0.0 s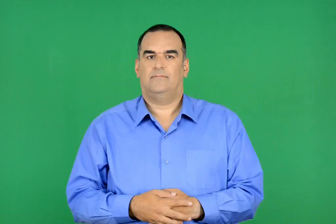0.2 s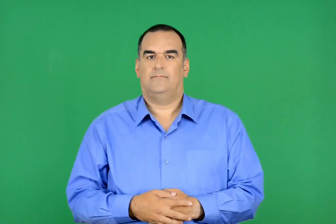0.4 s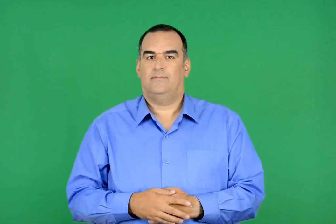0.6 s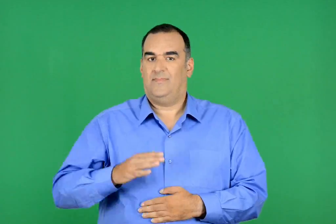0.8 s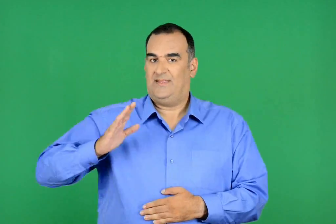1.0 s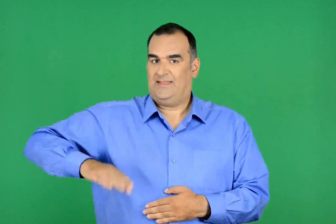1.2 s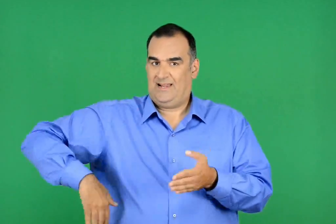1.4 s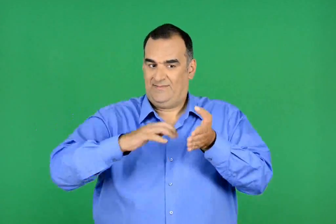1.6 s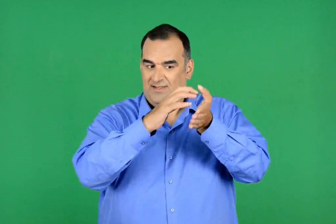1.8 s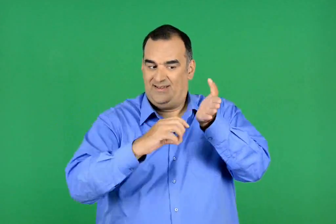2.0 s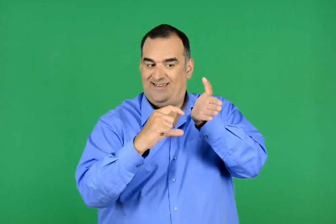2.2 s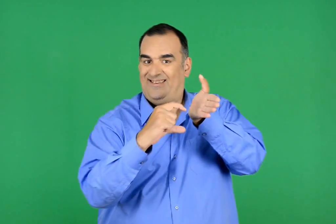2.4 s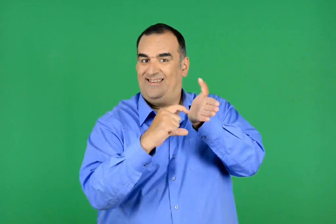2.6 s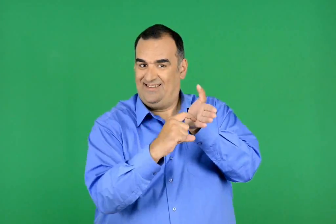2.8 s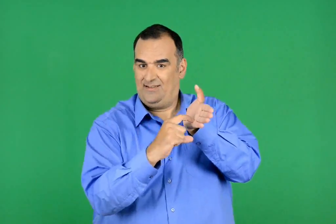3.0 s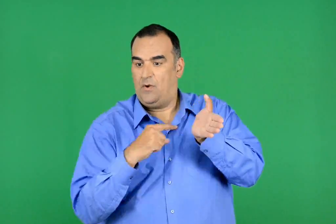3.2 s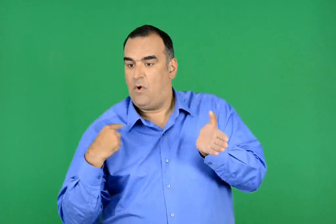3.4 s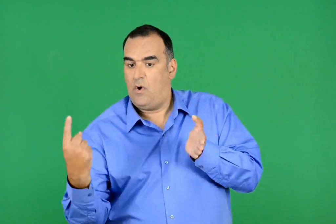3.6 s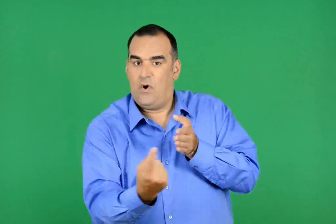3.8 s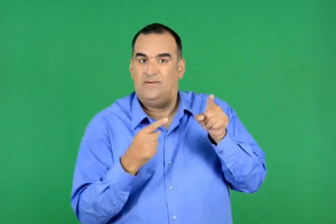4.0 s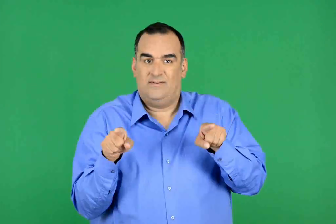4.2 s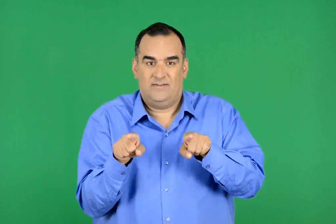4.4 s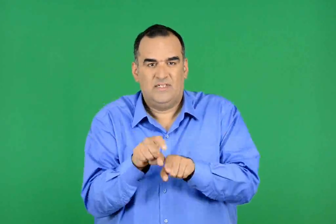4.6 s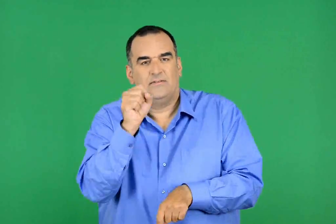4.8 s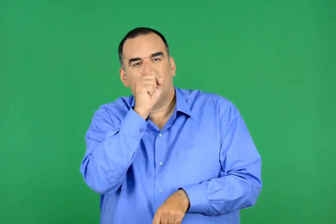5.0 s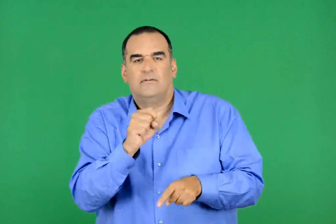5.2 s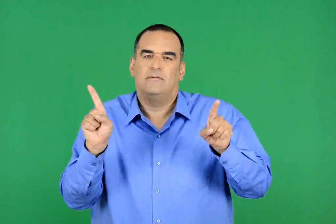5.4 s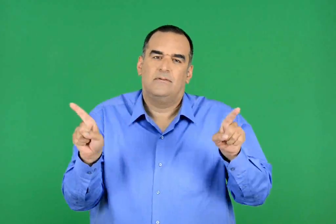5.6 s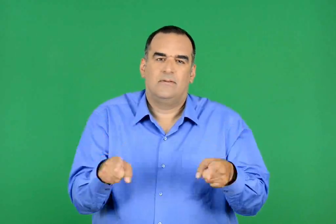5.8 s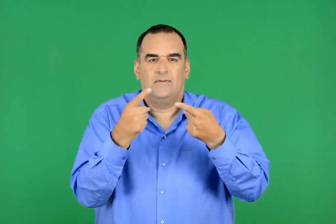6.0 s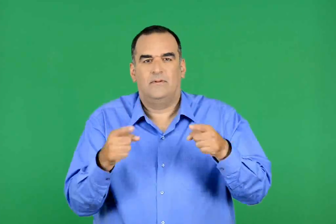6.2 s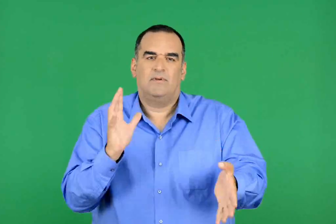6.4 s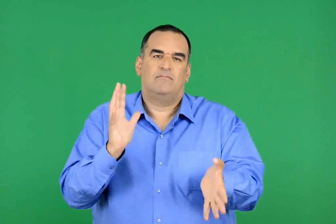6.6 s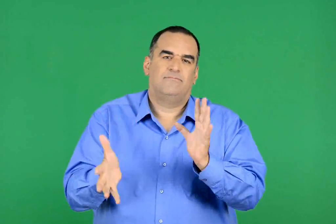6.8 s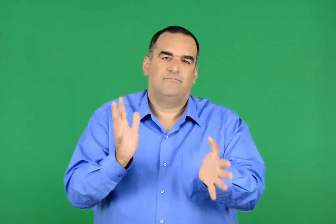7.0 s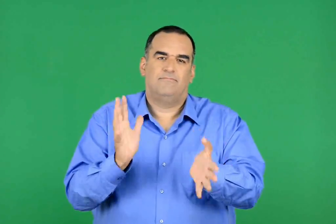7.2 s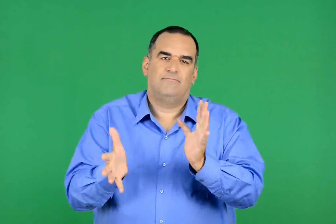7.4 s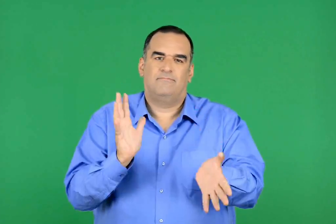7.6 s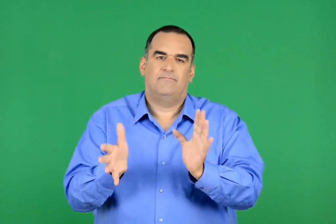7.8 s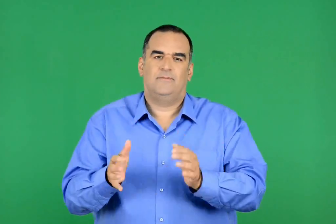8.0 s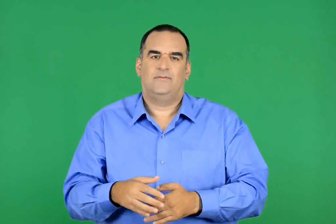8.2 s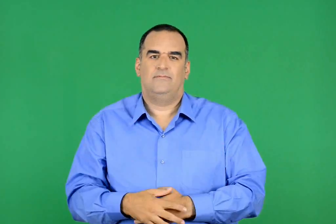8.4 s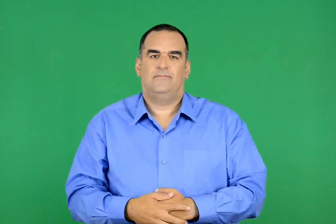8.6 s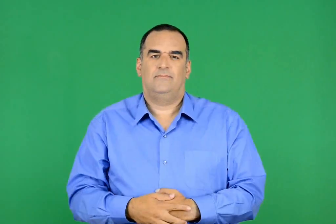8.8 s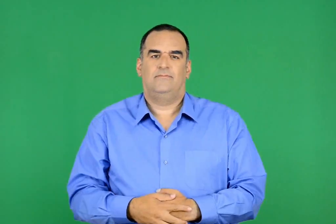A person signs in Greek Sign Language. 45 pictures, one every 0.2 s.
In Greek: την τελευταία στροφή την τραγουδάμε όλοι μαζί
